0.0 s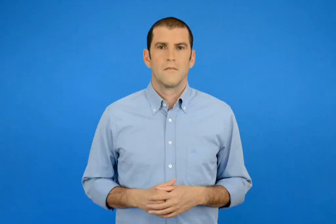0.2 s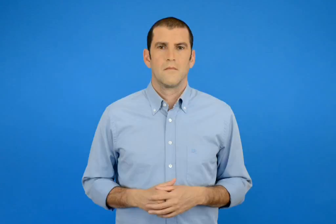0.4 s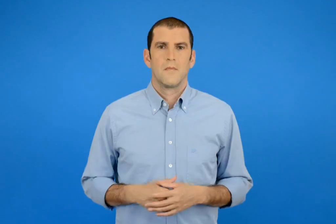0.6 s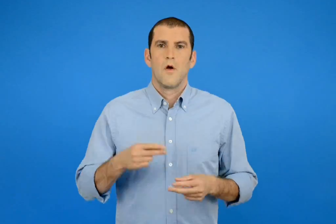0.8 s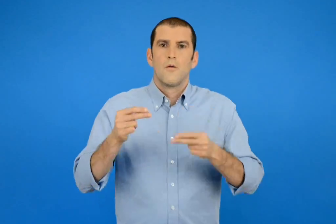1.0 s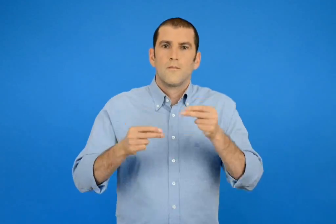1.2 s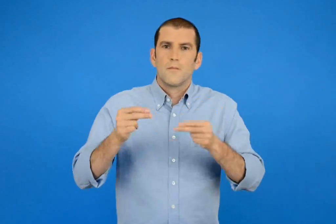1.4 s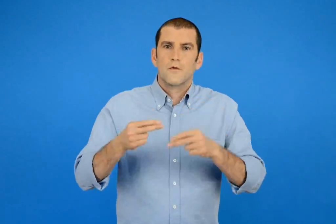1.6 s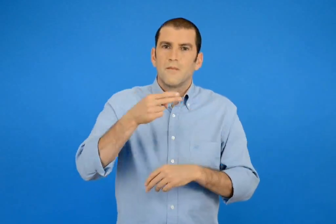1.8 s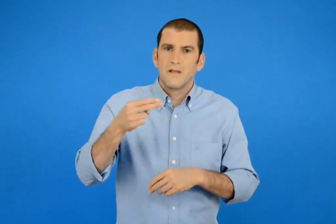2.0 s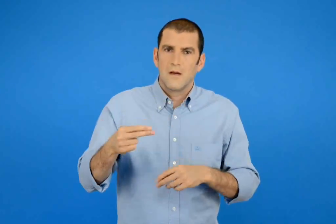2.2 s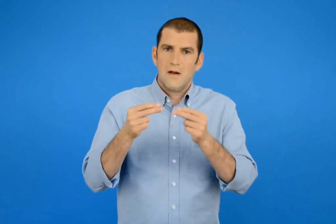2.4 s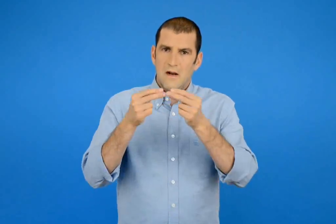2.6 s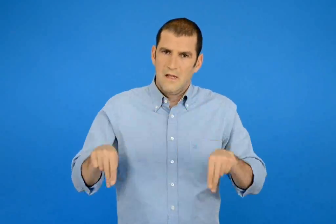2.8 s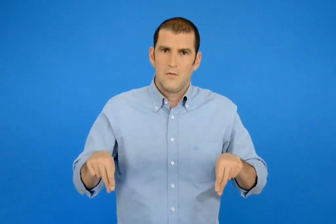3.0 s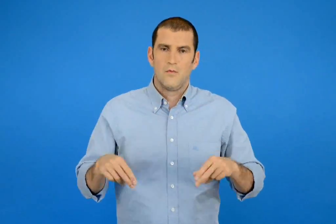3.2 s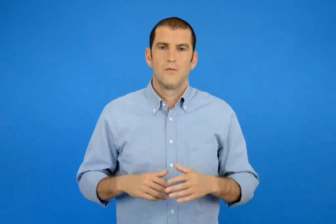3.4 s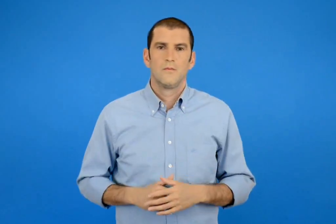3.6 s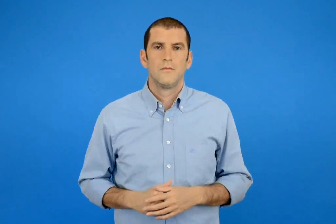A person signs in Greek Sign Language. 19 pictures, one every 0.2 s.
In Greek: λύνω προβλήματα
